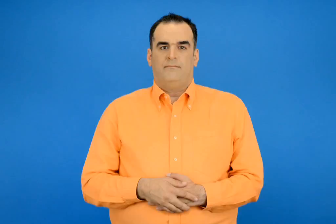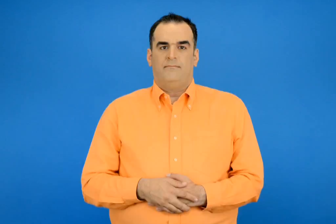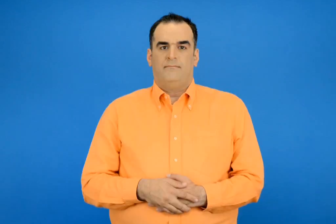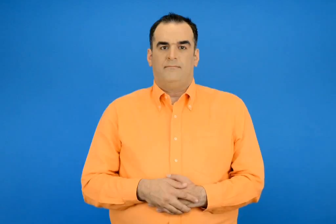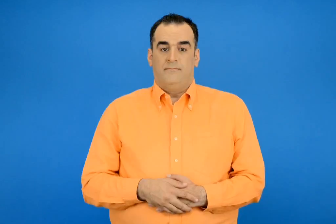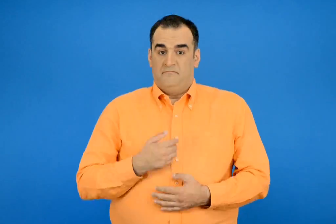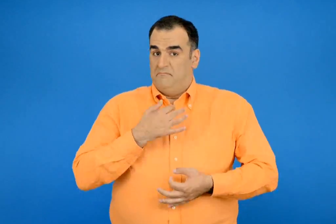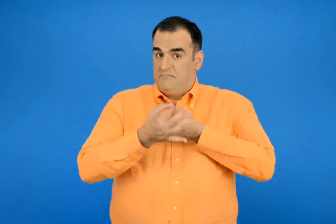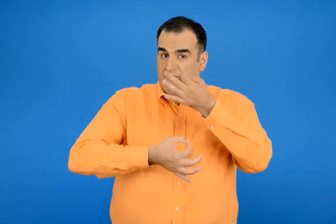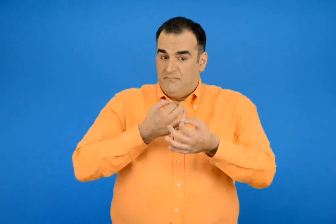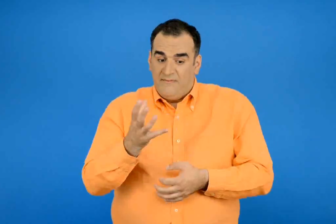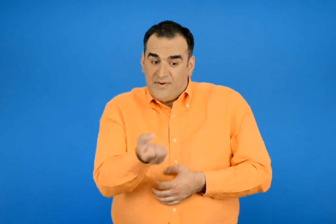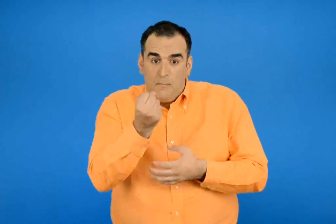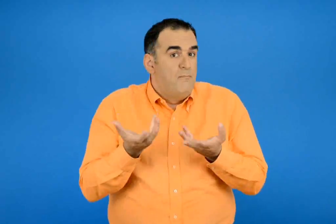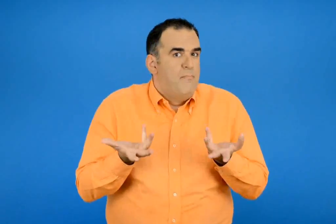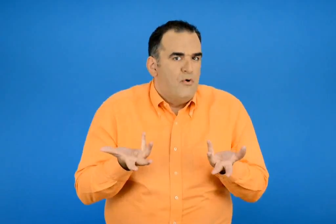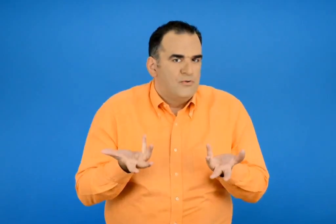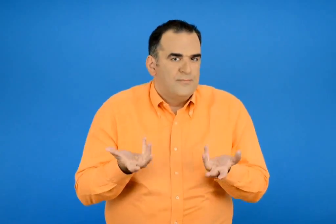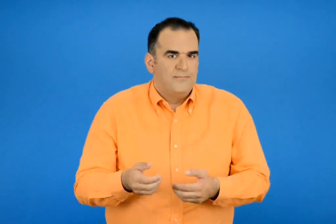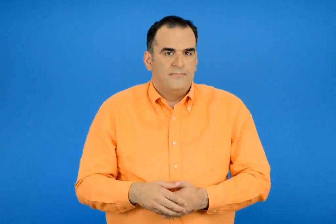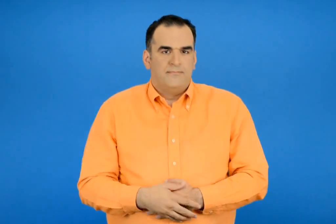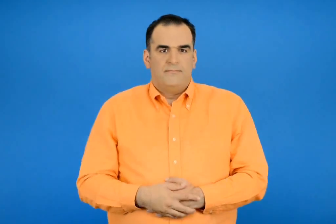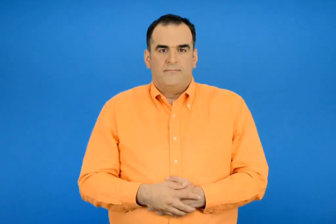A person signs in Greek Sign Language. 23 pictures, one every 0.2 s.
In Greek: εξηγώ πως τον βρήκα
